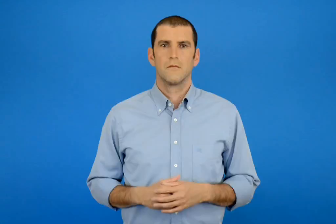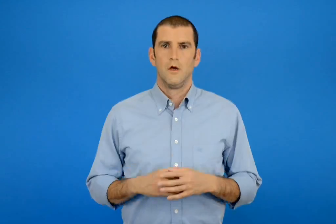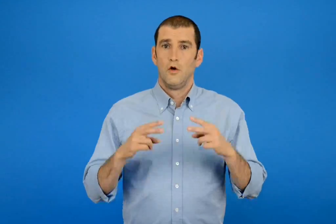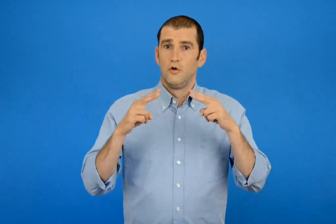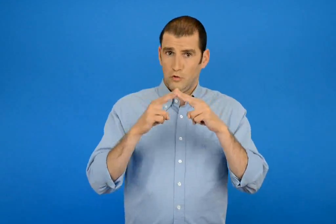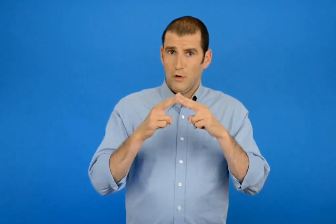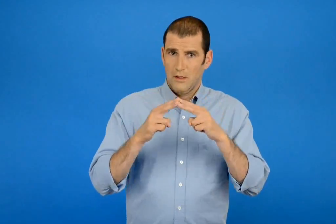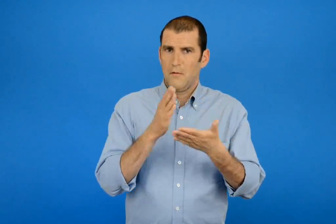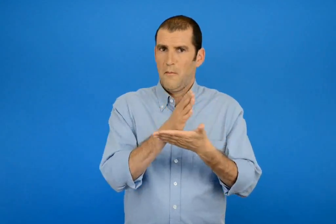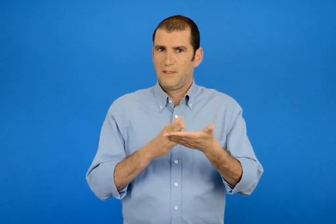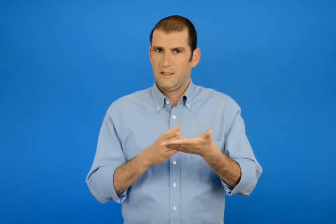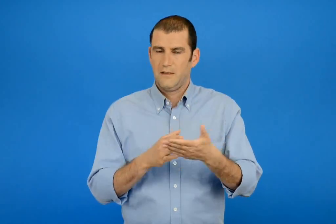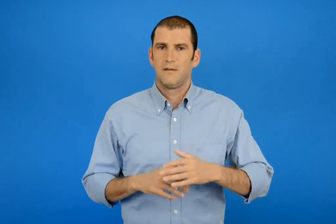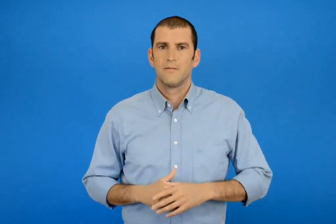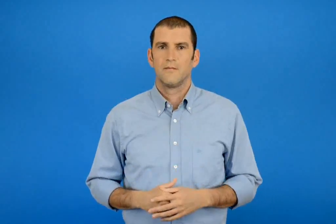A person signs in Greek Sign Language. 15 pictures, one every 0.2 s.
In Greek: η μισή σοκολάτα
